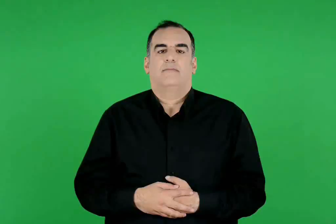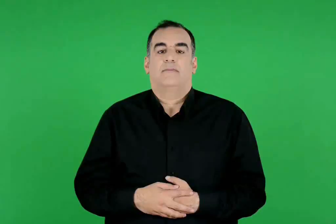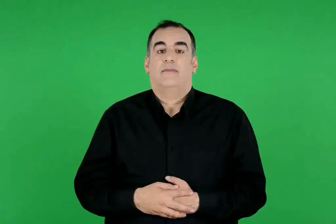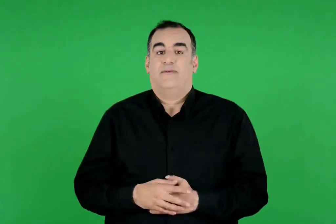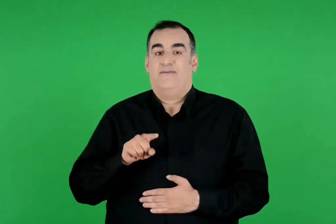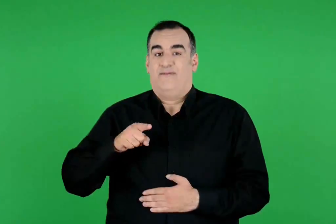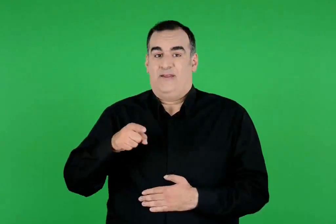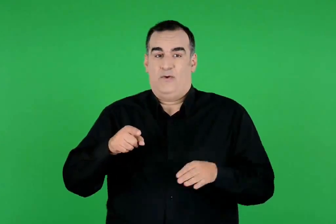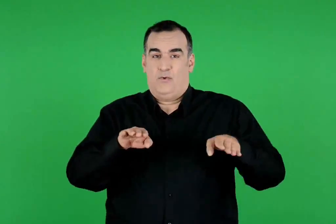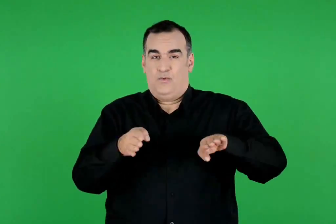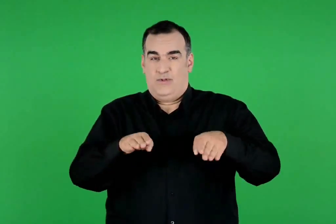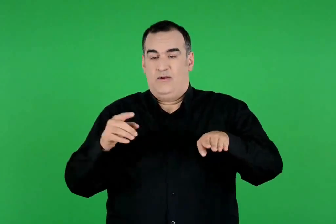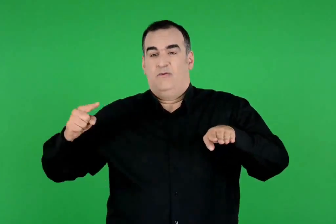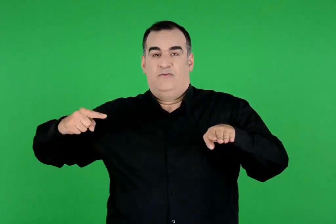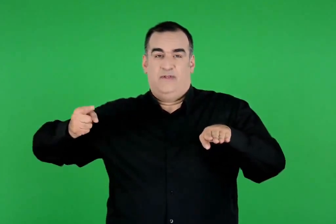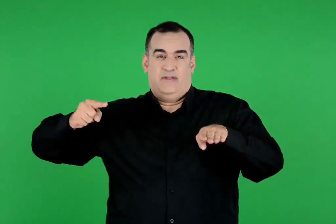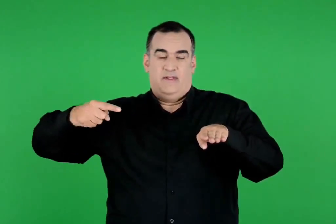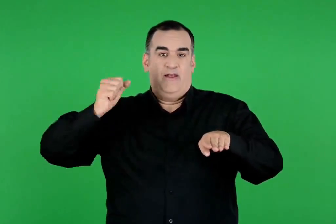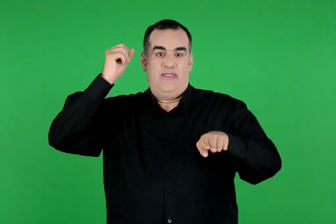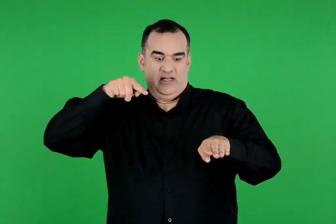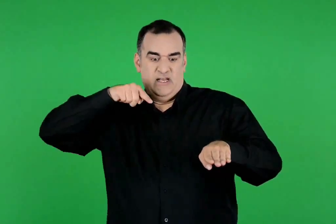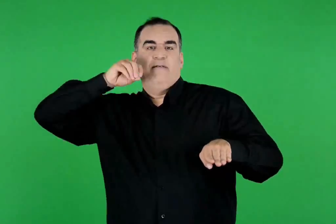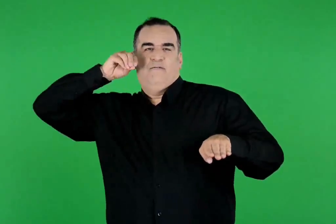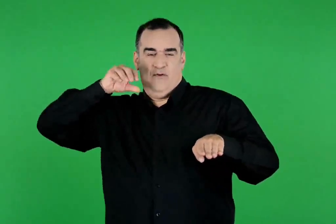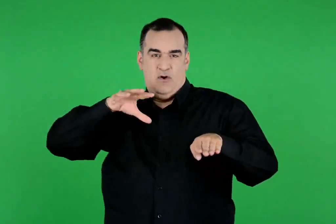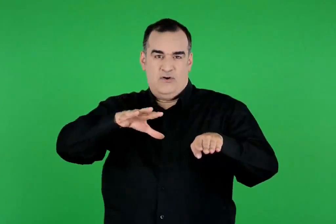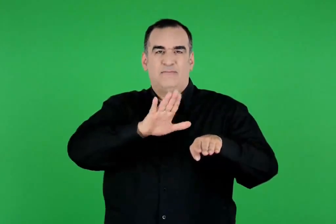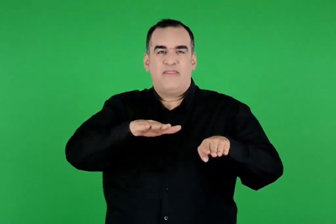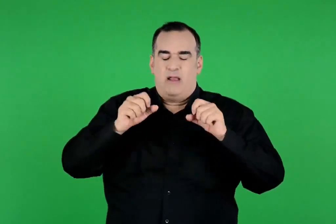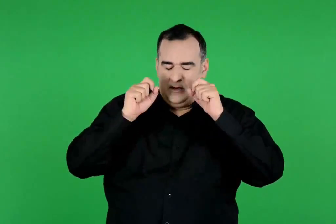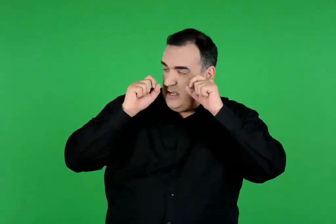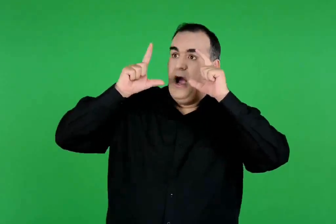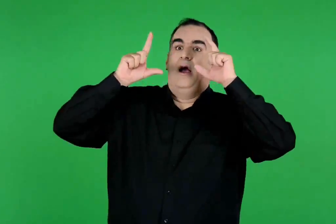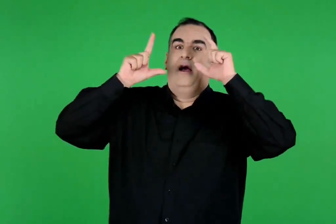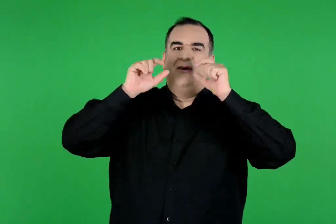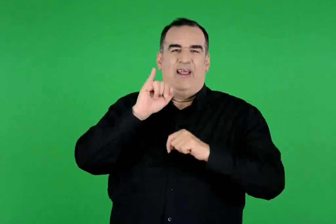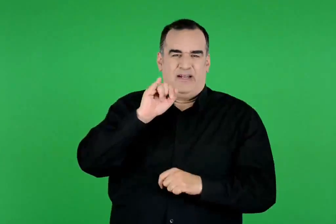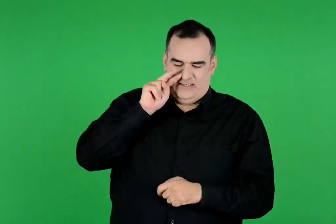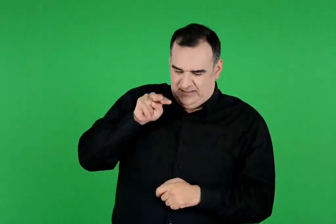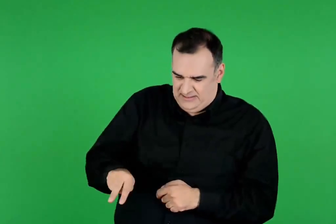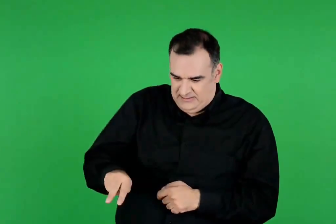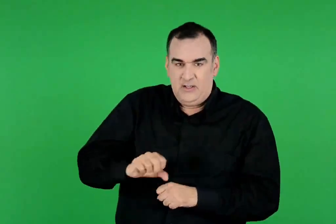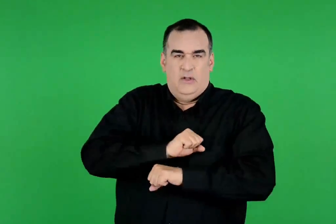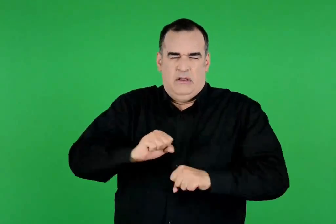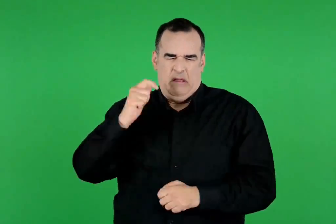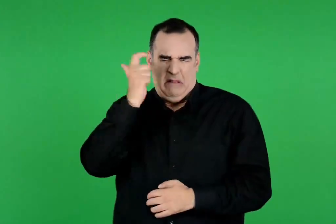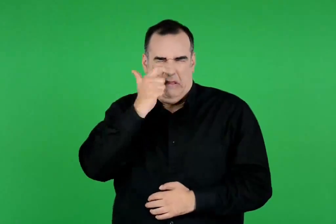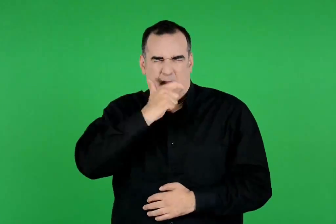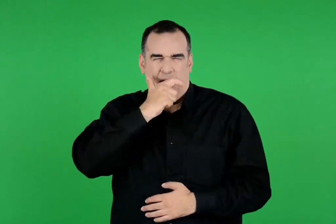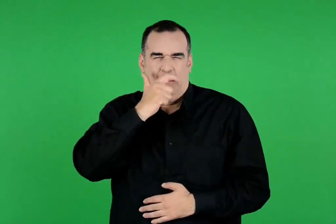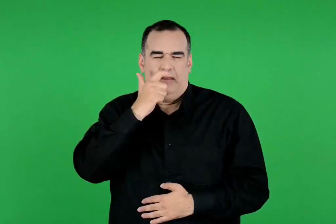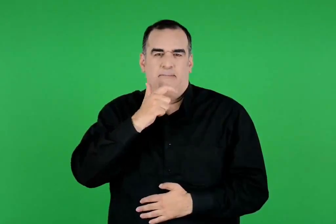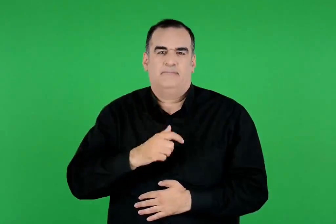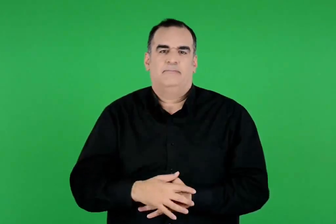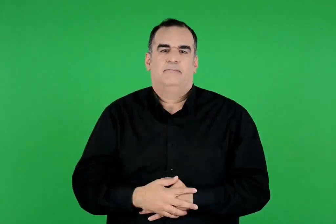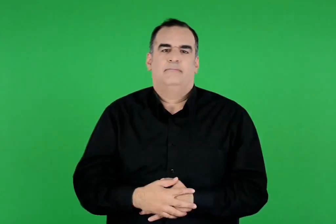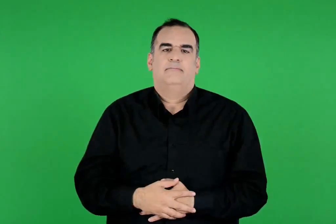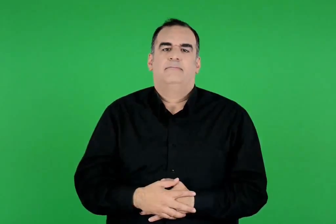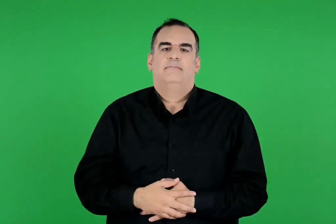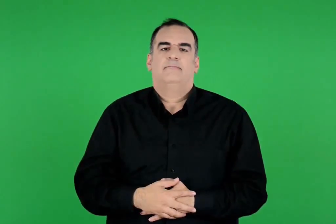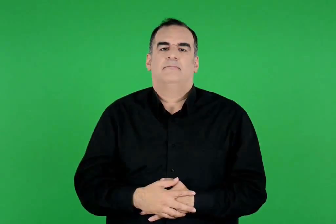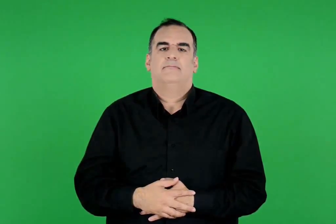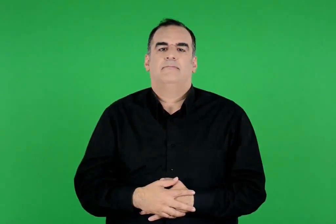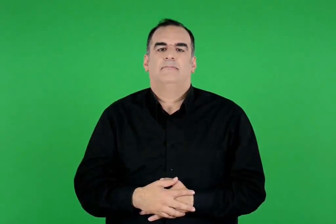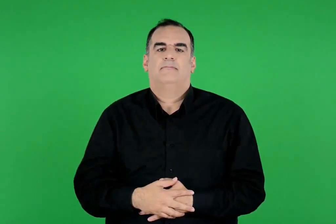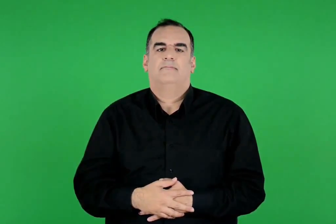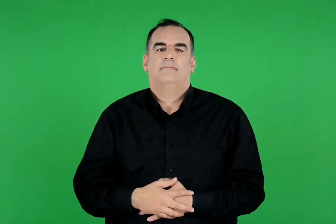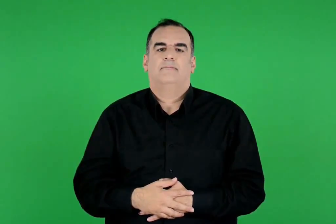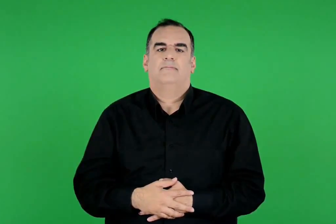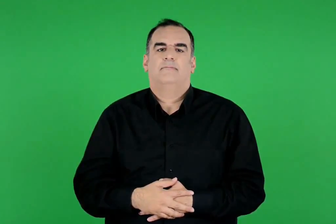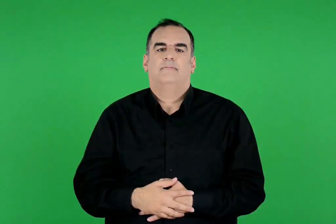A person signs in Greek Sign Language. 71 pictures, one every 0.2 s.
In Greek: μόλις τα φίδια πλησίασαν την κούνια τους , ο δίας έστειλε φως που έλουσε το δωμάτιο και τα παιδιά ξύπνησαν. ο ιφικλής τρομαγμένος έβαλε τα κλάματα
